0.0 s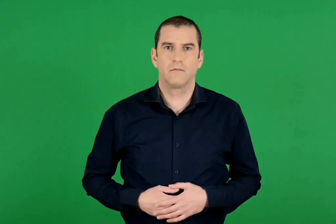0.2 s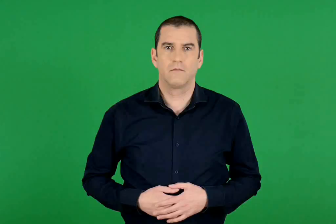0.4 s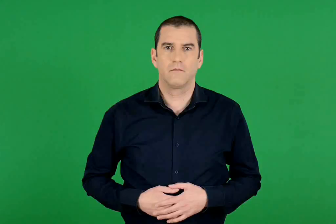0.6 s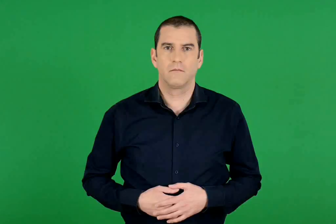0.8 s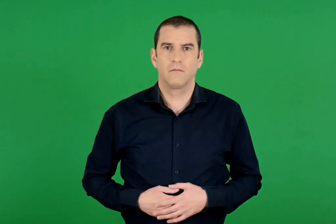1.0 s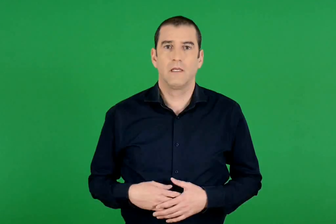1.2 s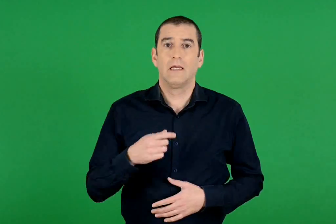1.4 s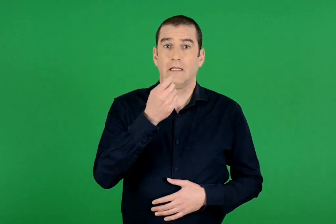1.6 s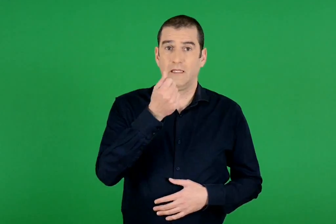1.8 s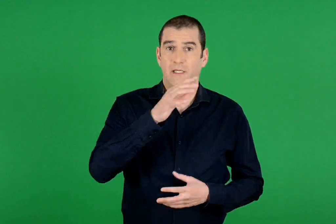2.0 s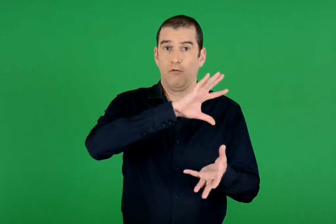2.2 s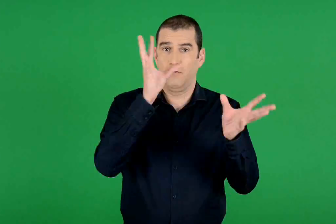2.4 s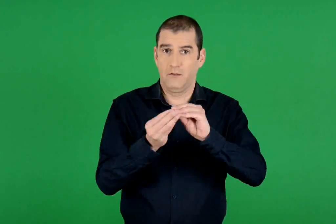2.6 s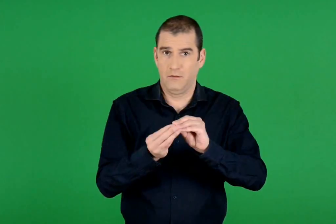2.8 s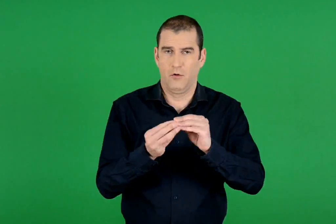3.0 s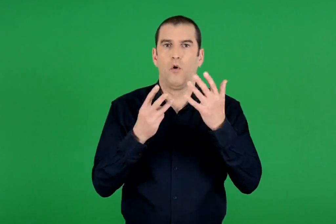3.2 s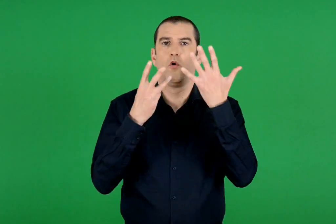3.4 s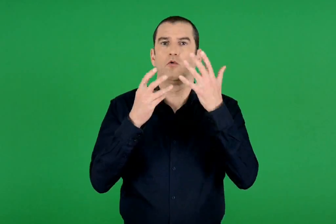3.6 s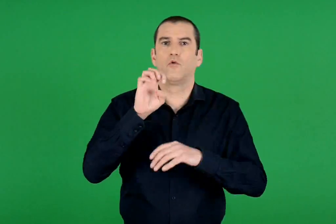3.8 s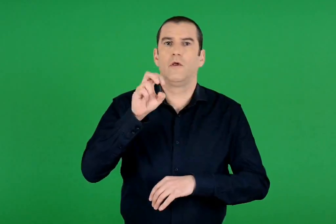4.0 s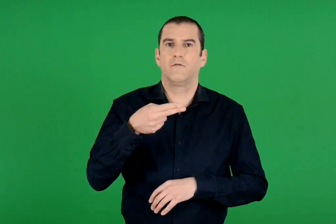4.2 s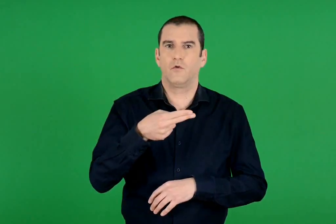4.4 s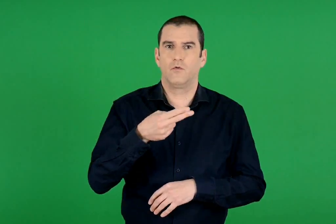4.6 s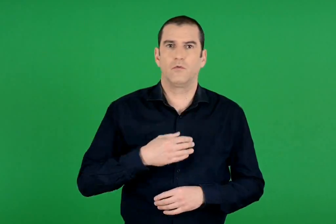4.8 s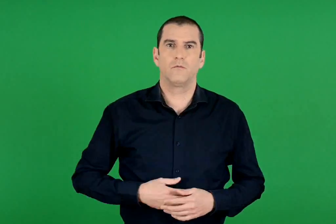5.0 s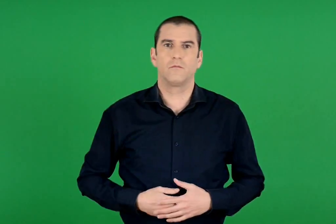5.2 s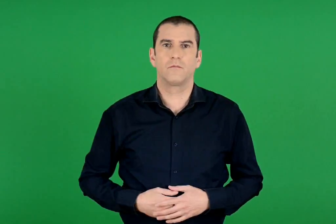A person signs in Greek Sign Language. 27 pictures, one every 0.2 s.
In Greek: συνολική τιμή 8 €
